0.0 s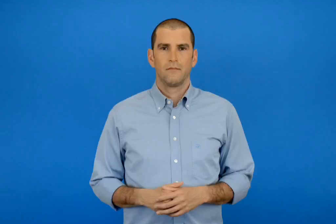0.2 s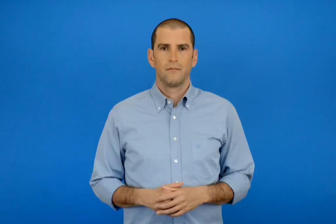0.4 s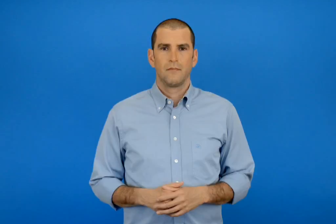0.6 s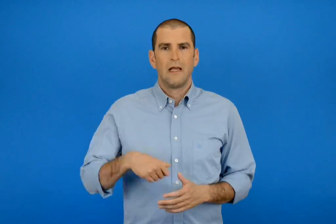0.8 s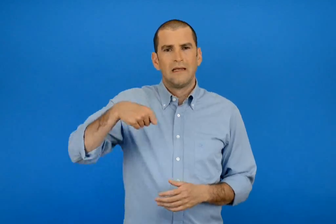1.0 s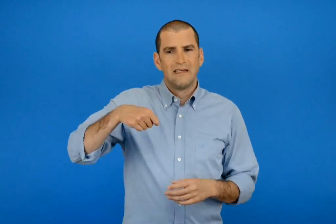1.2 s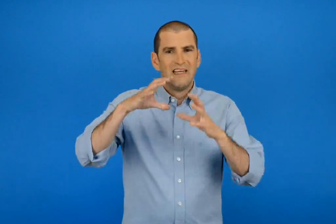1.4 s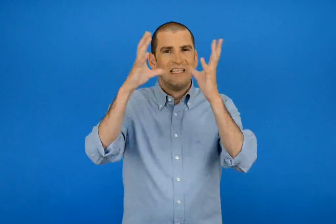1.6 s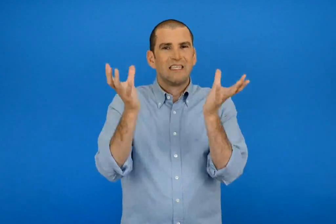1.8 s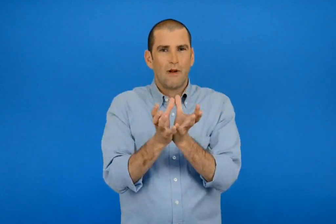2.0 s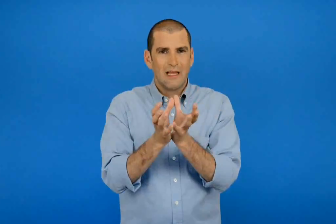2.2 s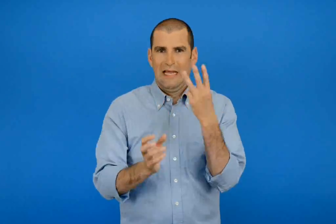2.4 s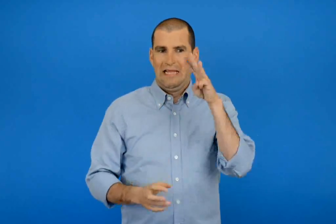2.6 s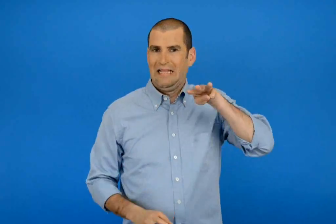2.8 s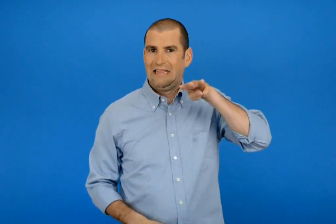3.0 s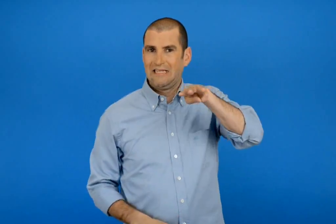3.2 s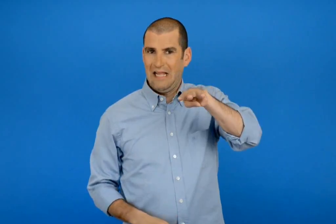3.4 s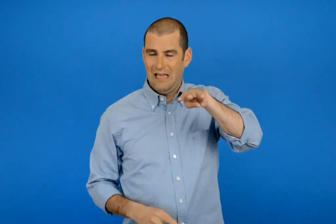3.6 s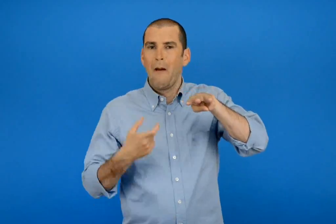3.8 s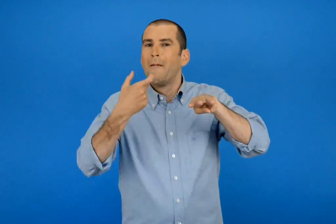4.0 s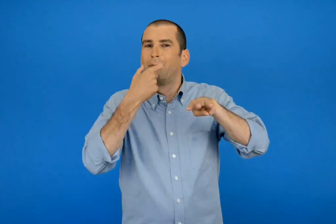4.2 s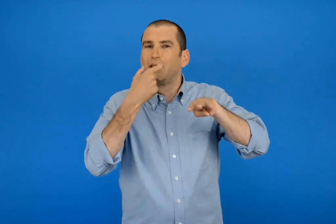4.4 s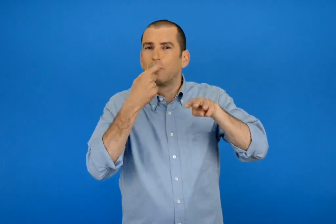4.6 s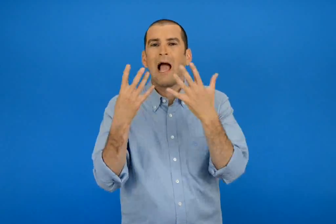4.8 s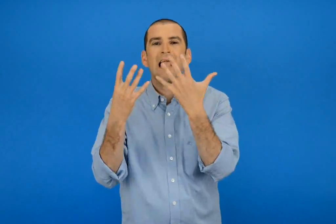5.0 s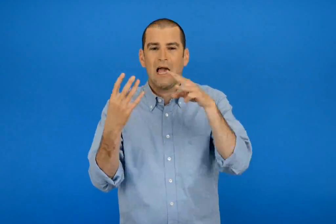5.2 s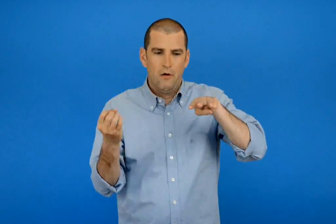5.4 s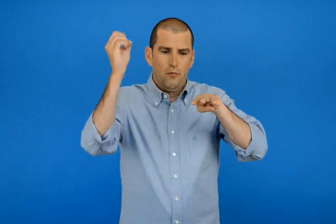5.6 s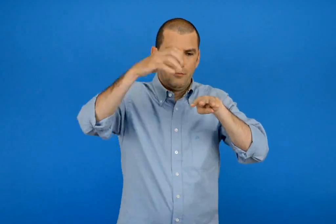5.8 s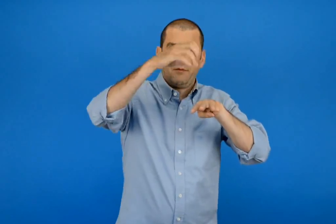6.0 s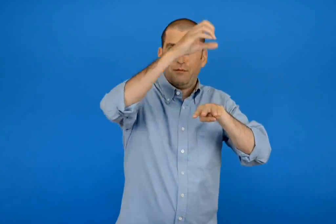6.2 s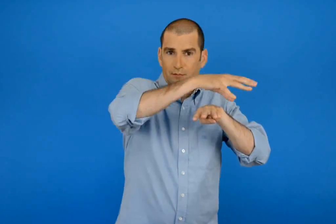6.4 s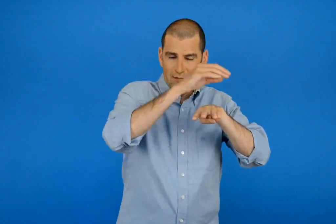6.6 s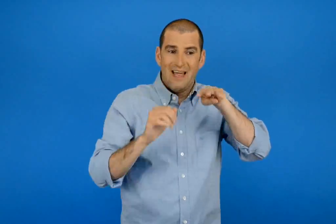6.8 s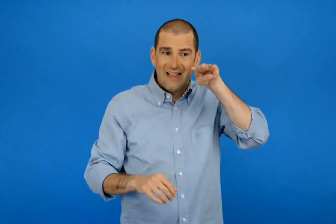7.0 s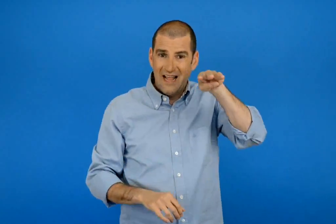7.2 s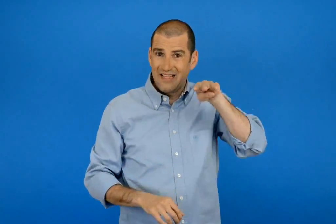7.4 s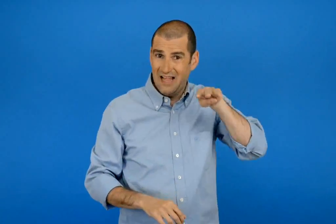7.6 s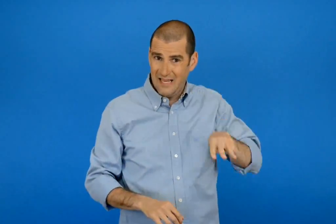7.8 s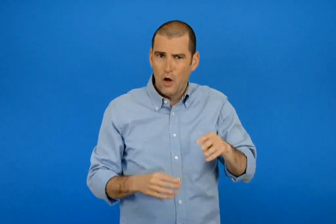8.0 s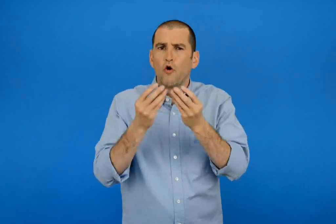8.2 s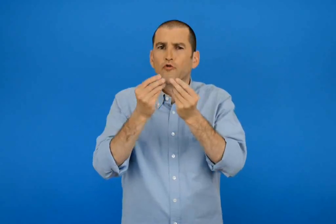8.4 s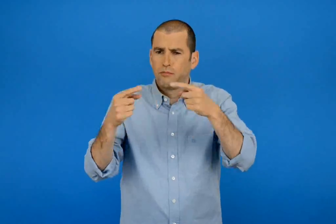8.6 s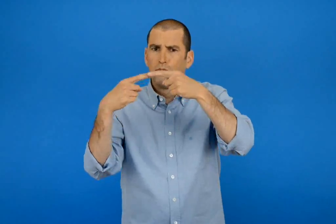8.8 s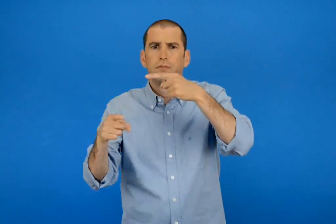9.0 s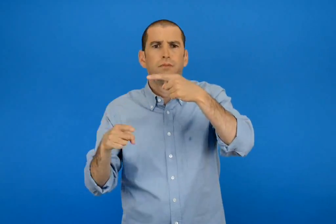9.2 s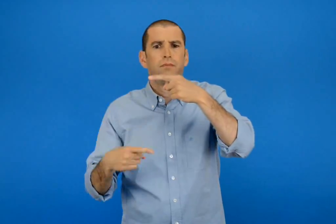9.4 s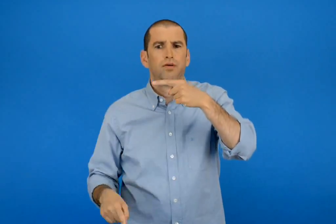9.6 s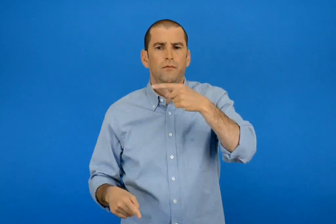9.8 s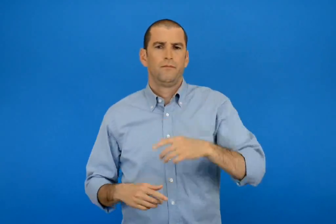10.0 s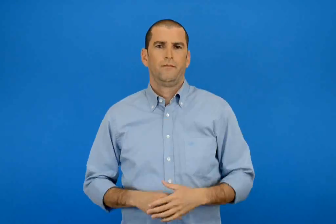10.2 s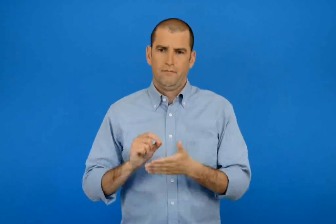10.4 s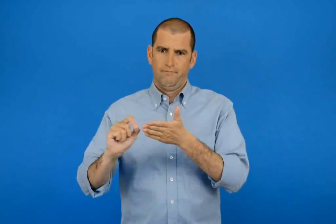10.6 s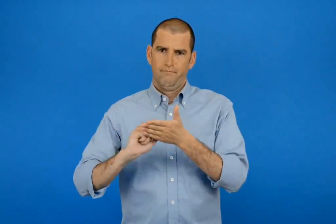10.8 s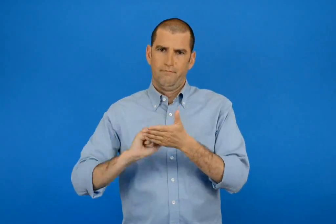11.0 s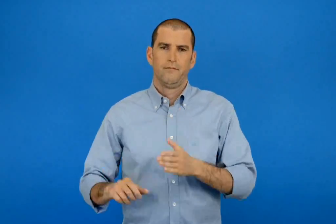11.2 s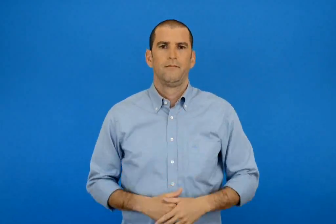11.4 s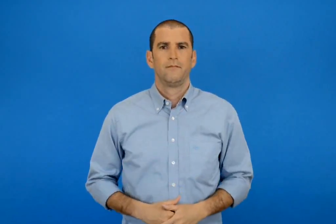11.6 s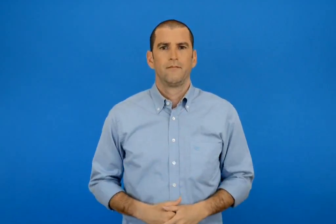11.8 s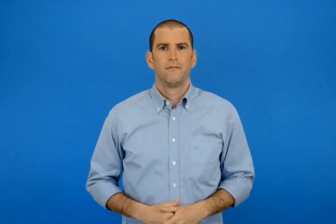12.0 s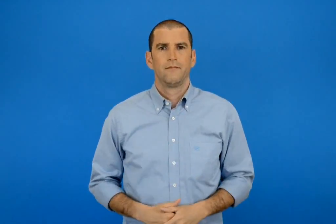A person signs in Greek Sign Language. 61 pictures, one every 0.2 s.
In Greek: θέλω να βάλω 9 μπισκότα σε 3 σακουλάκια βρίσκω και γράφω τρεις διαφορετικούς τρόπους
